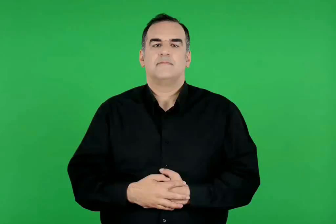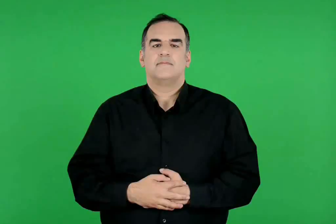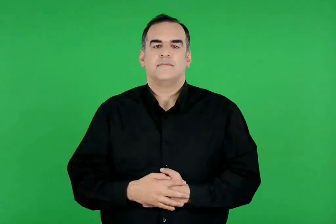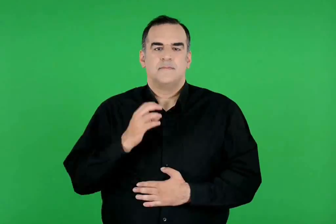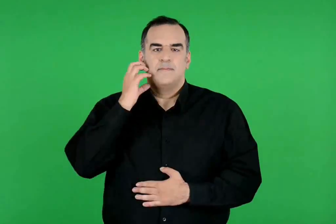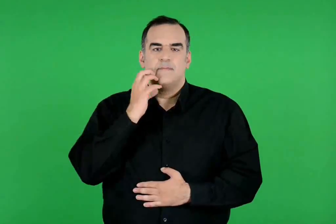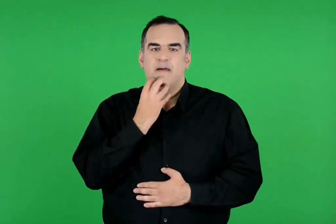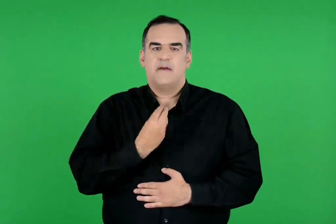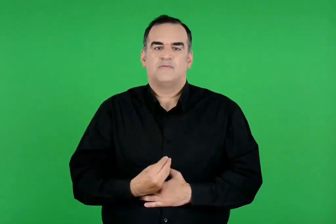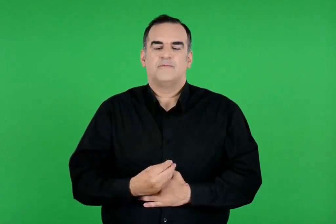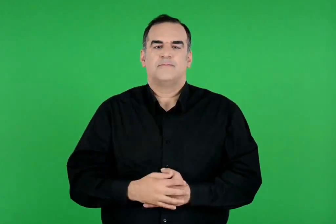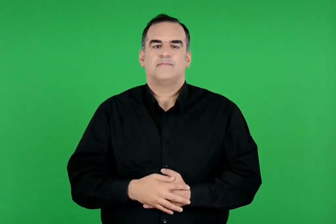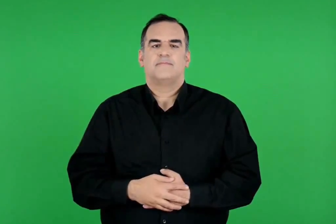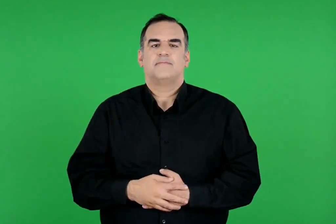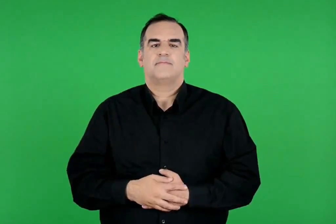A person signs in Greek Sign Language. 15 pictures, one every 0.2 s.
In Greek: μενέλαος
